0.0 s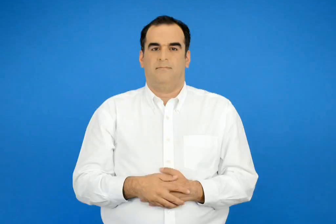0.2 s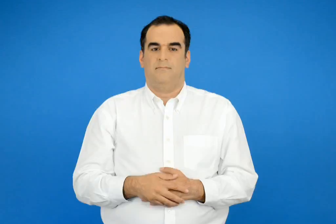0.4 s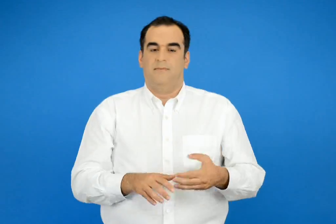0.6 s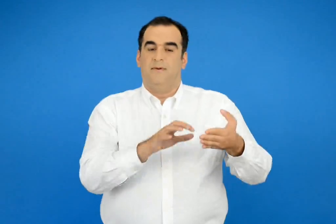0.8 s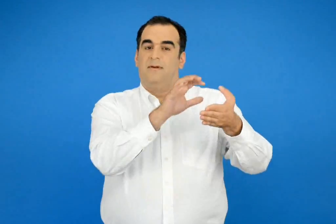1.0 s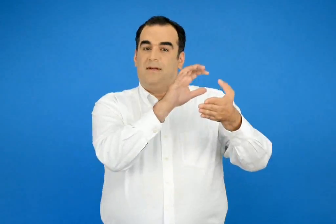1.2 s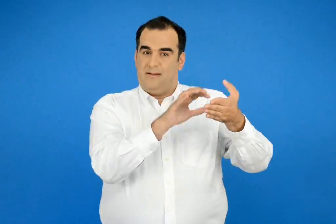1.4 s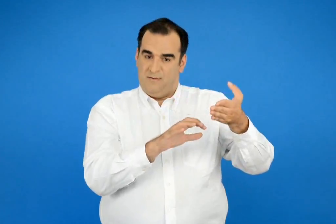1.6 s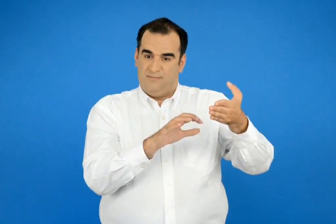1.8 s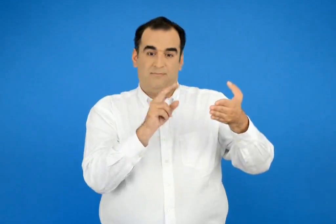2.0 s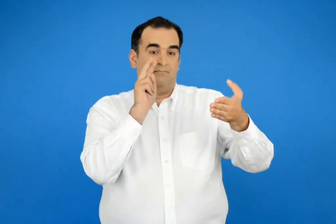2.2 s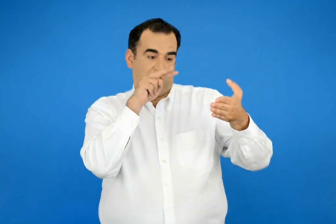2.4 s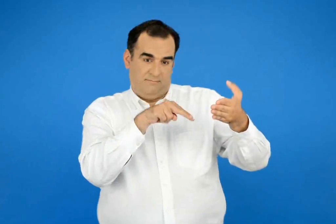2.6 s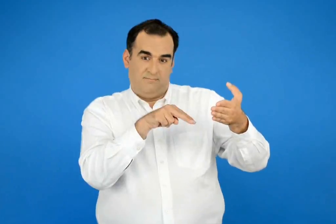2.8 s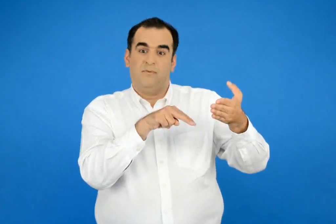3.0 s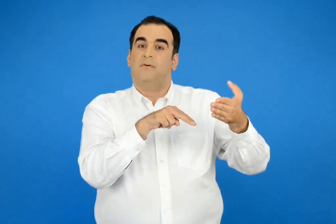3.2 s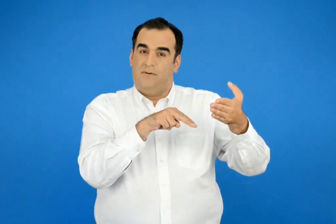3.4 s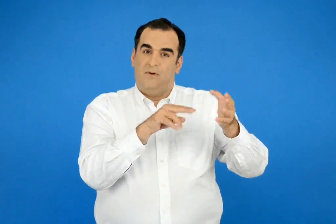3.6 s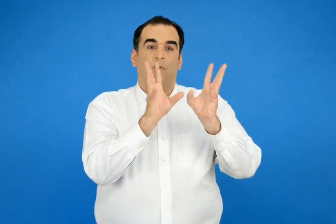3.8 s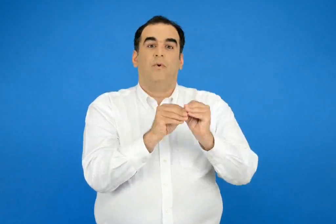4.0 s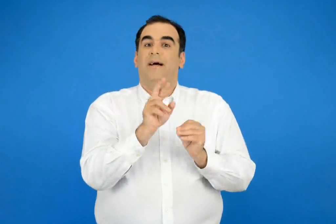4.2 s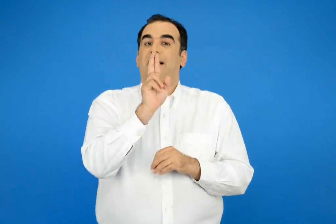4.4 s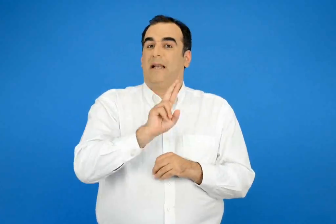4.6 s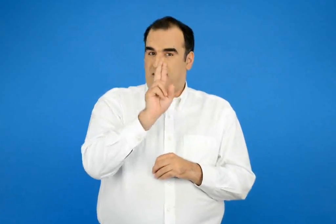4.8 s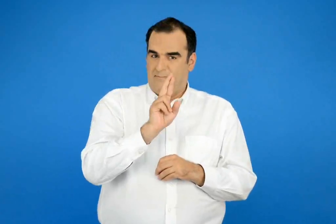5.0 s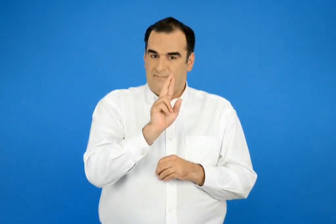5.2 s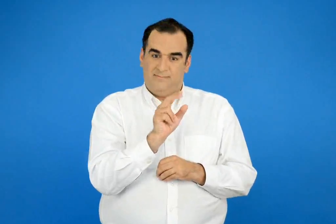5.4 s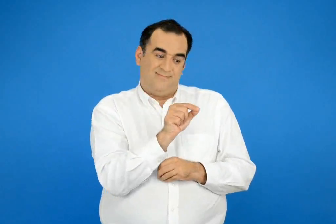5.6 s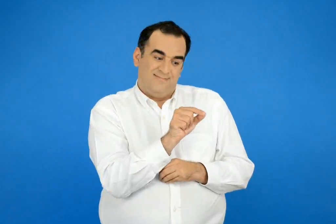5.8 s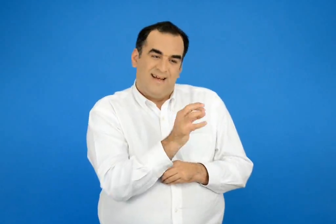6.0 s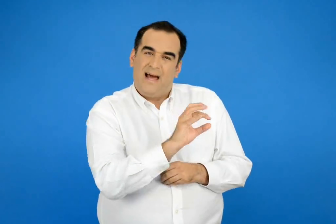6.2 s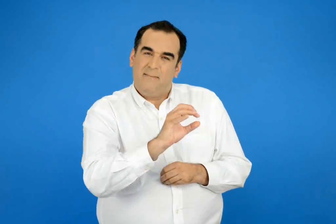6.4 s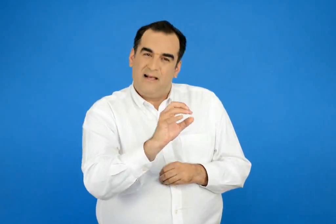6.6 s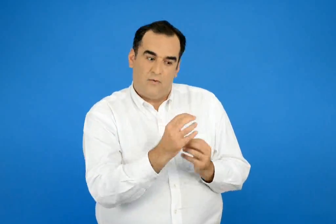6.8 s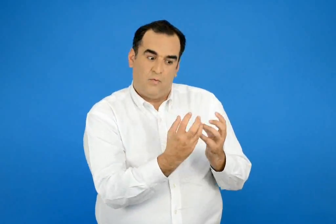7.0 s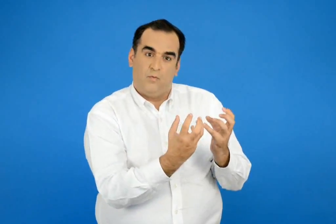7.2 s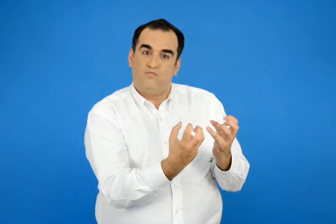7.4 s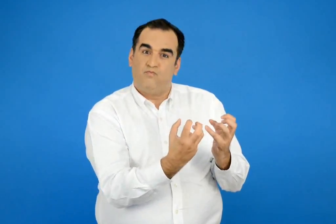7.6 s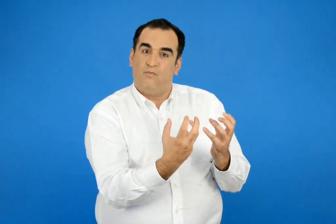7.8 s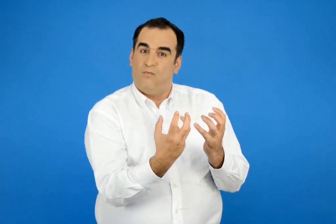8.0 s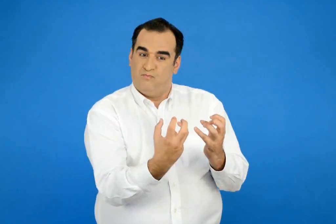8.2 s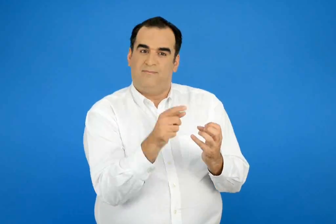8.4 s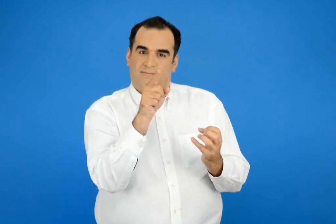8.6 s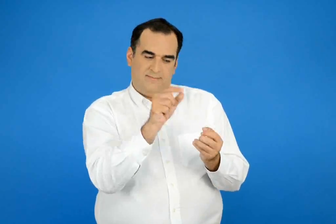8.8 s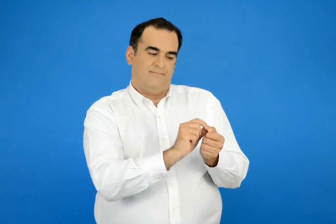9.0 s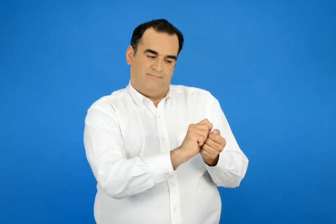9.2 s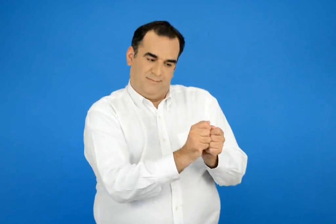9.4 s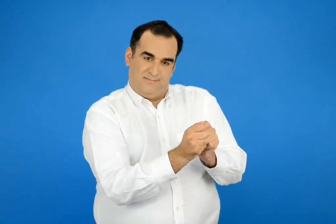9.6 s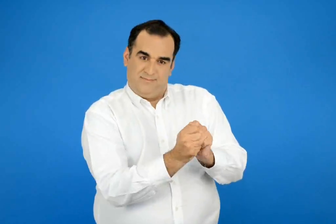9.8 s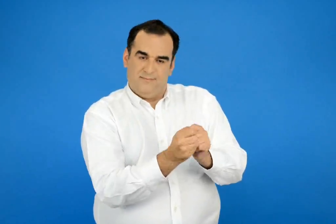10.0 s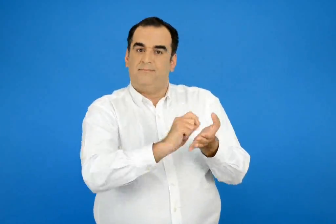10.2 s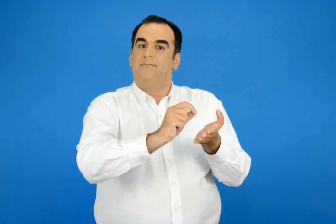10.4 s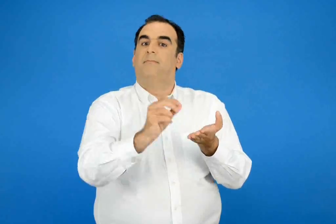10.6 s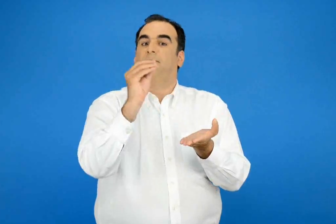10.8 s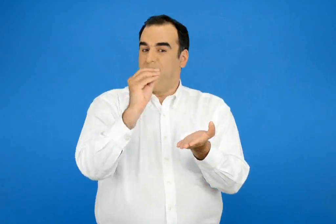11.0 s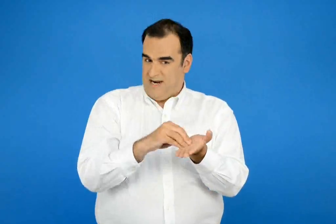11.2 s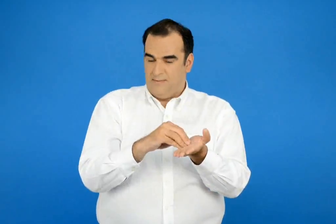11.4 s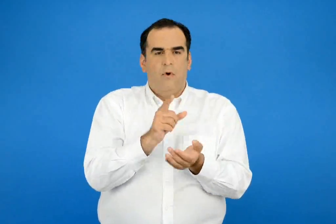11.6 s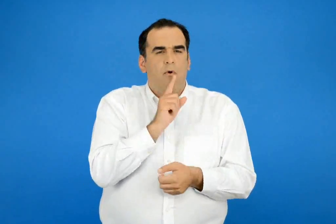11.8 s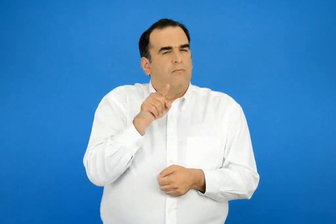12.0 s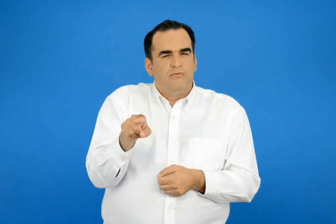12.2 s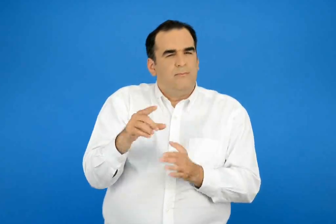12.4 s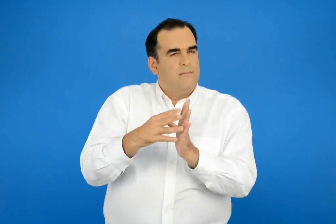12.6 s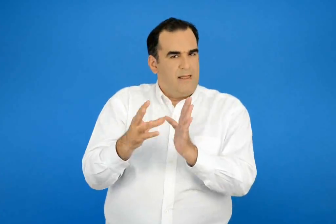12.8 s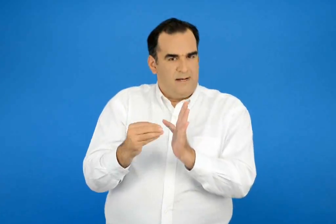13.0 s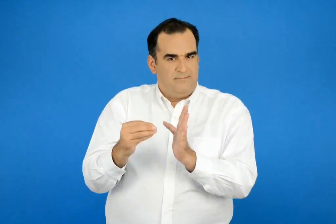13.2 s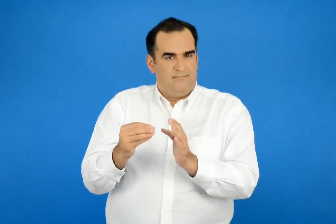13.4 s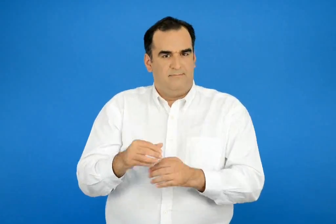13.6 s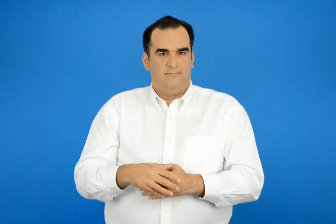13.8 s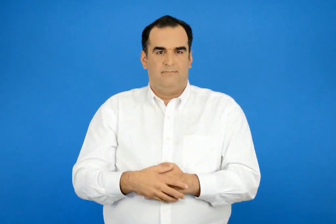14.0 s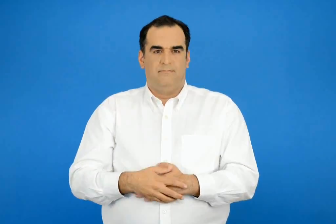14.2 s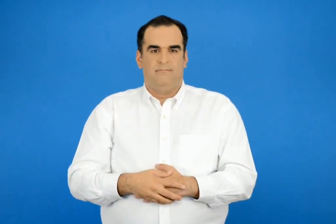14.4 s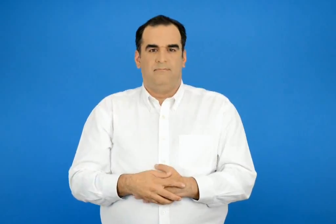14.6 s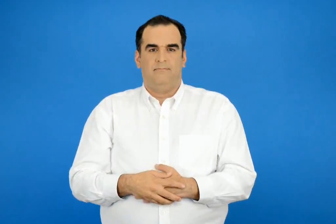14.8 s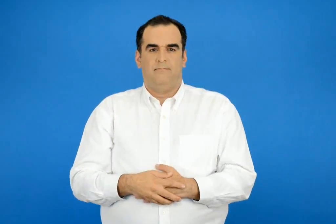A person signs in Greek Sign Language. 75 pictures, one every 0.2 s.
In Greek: ξανάγραψε το παρακάτω κείμενο αλλάζοντας τα ρήματα με τα έντονα γράμματα όπως στο παράδειγμα
